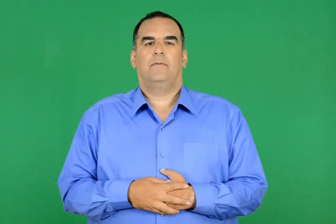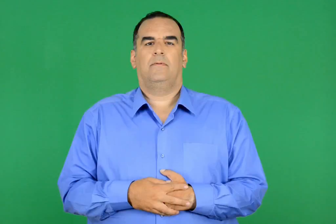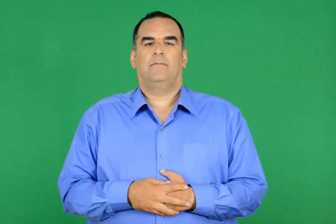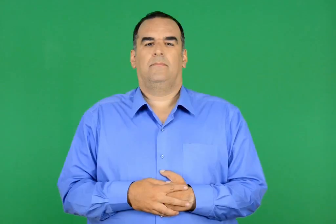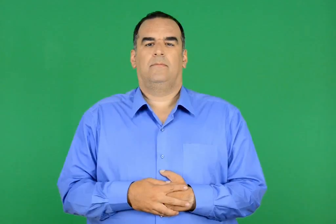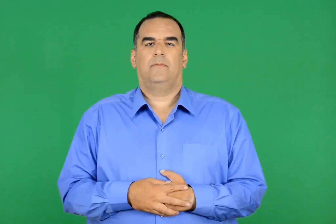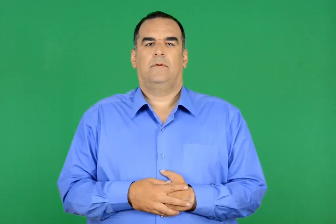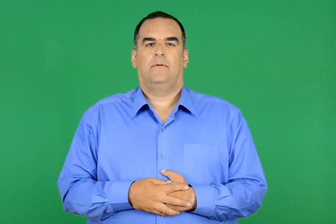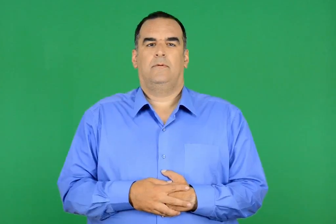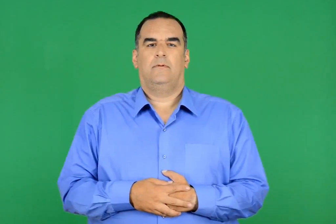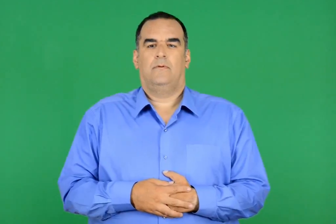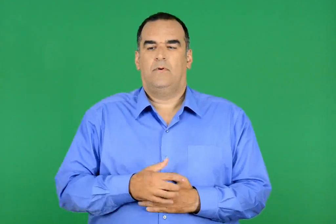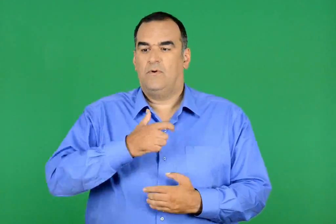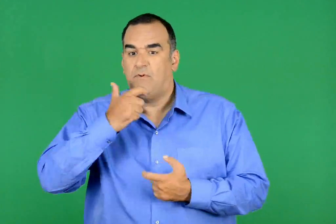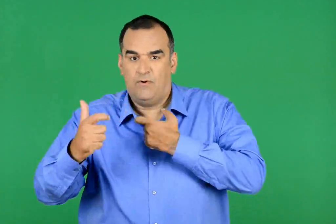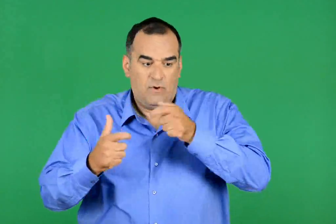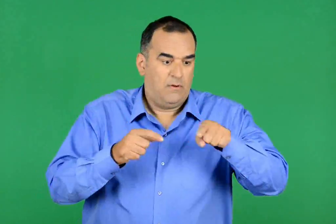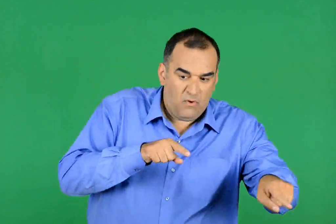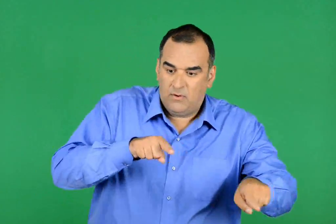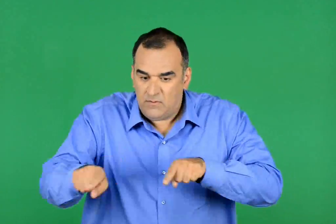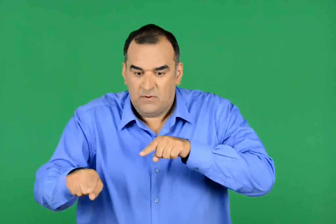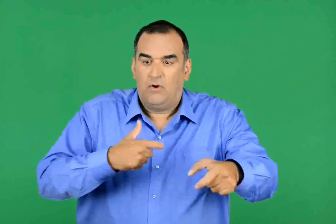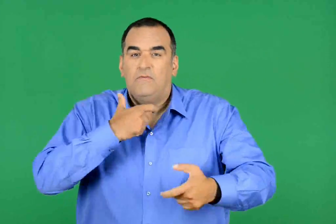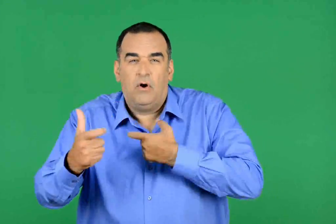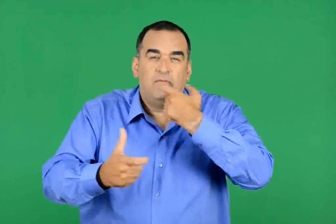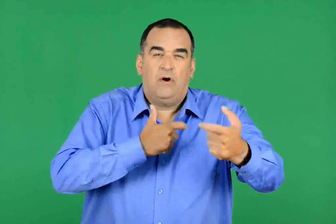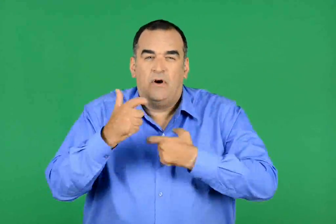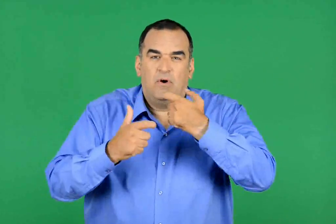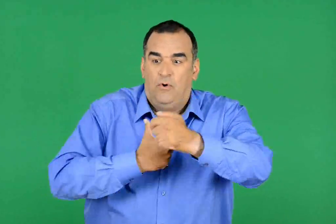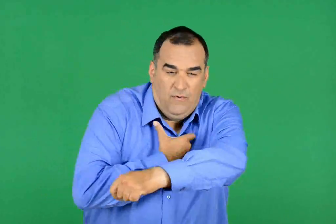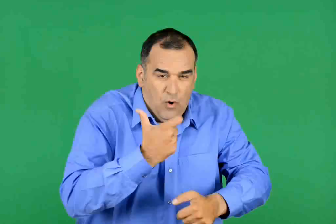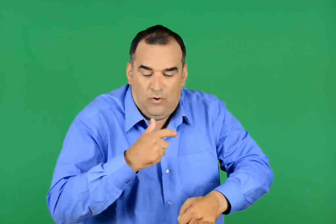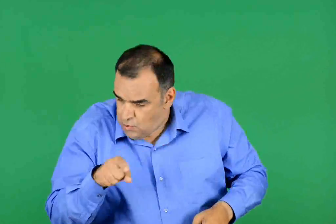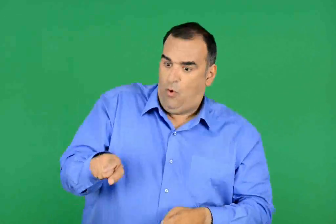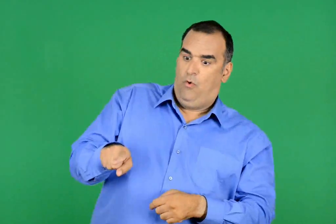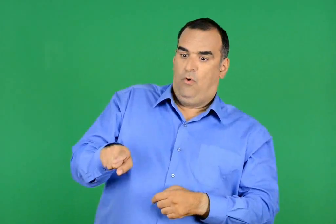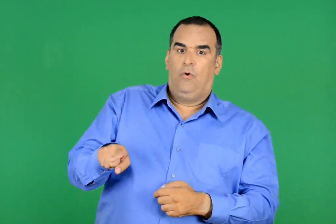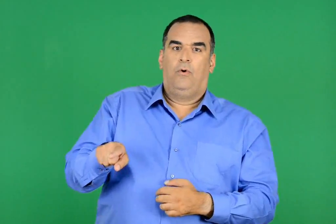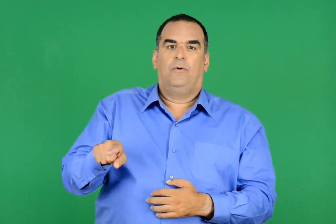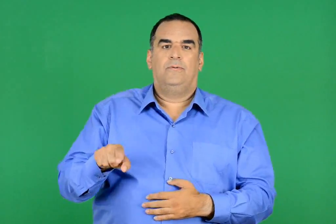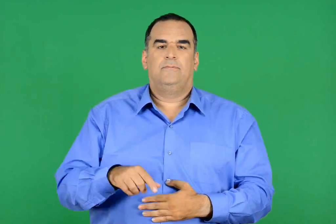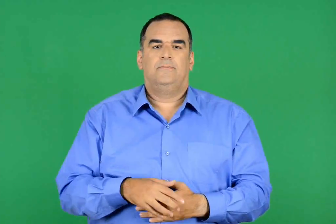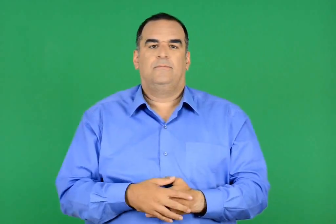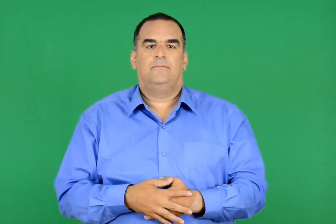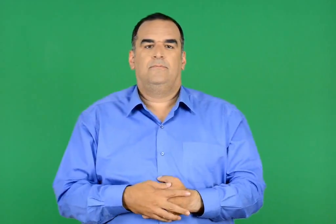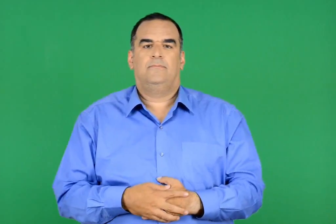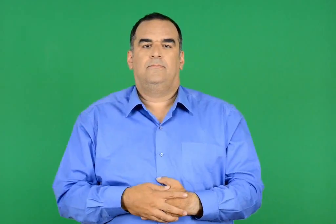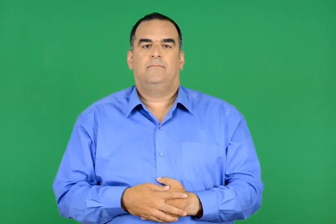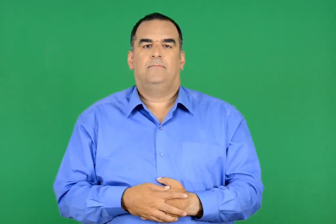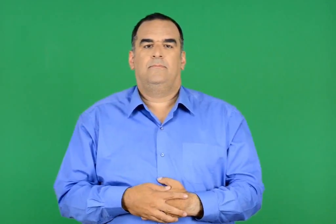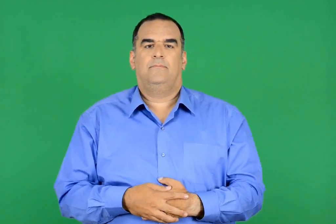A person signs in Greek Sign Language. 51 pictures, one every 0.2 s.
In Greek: ανάµεσά τους ξεπεταγόταν συχνά και κυριαρχούσε µαι πιο δυνατή , παράταιρη και άγρια φωνή
